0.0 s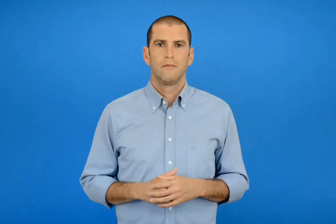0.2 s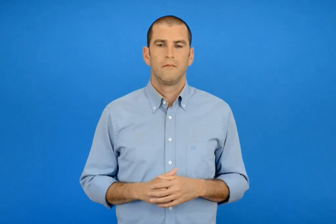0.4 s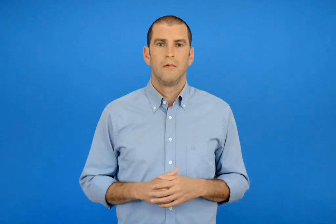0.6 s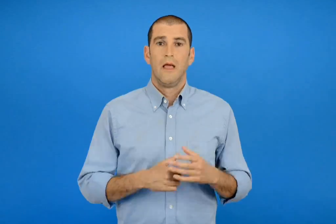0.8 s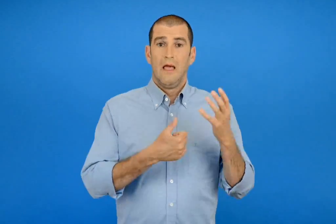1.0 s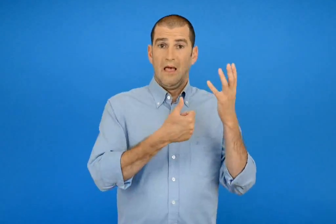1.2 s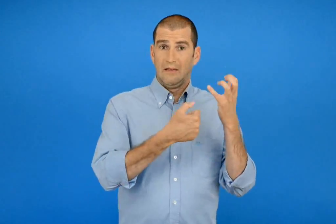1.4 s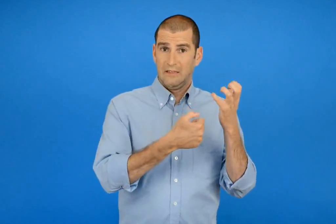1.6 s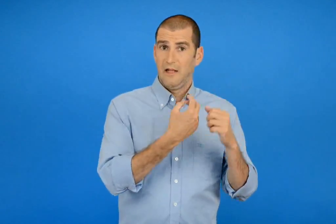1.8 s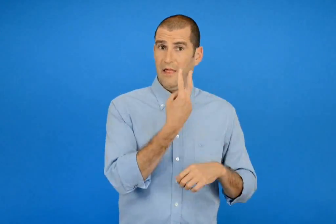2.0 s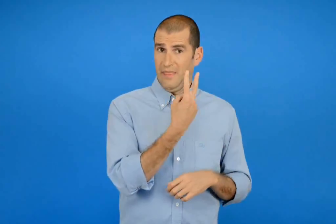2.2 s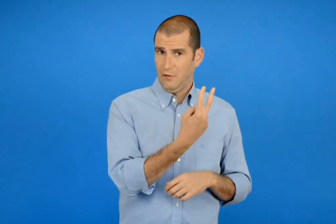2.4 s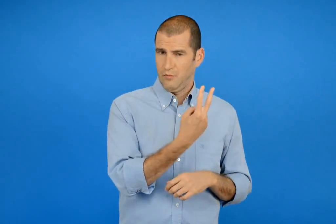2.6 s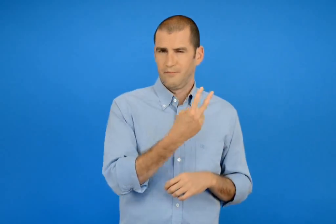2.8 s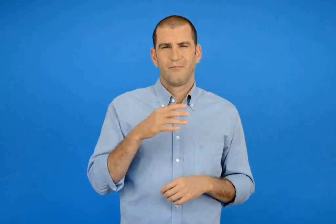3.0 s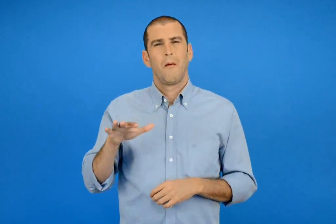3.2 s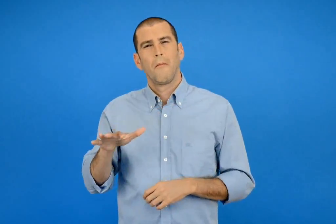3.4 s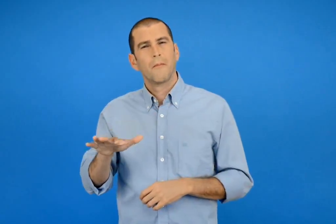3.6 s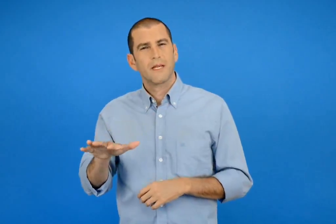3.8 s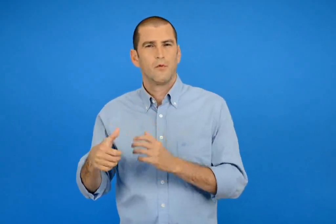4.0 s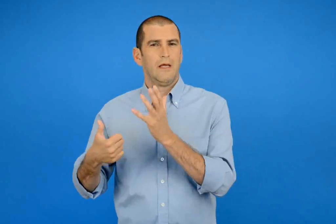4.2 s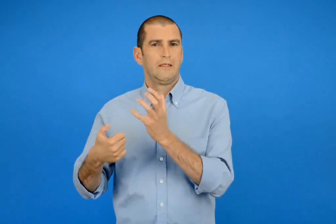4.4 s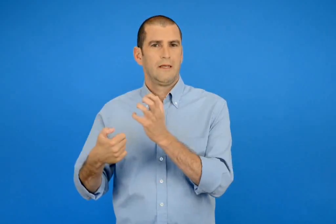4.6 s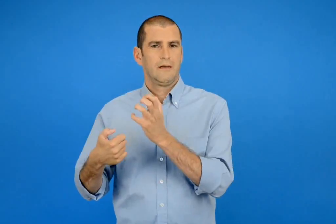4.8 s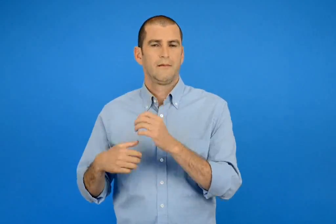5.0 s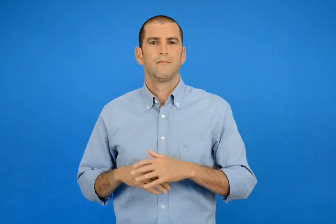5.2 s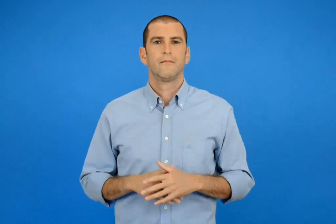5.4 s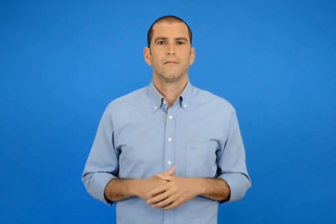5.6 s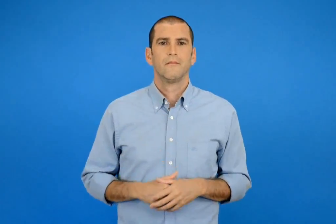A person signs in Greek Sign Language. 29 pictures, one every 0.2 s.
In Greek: 62 περίπου 60
